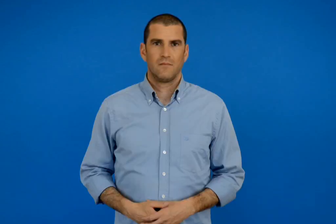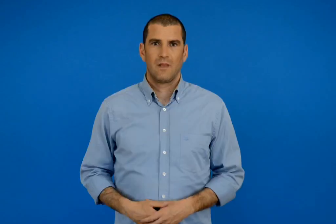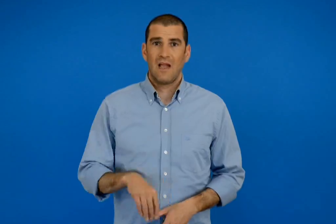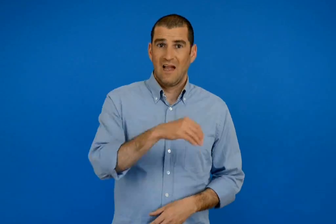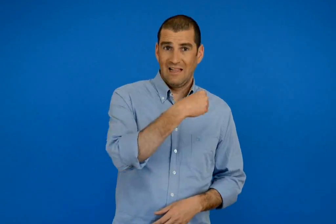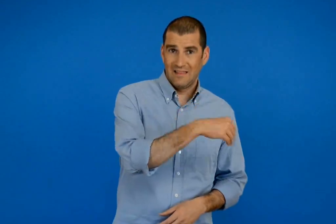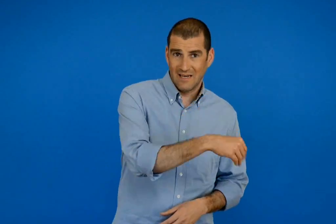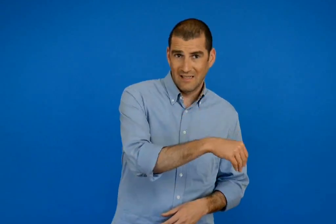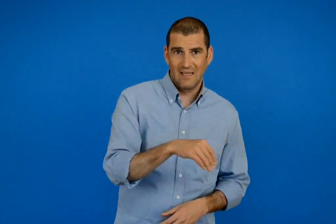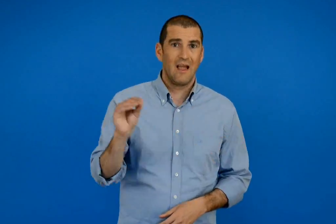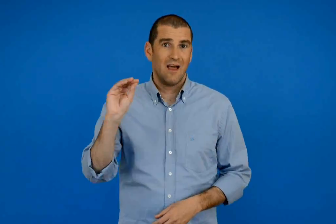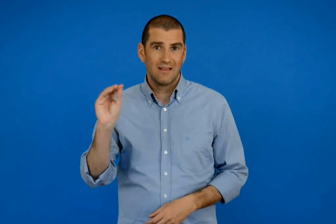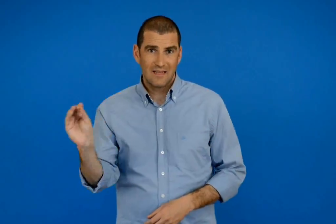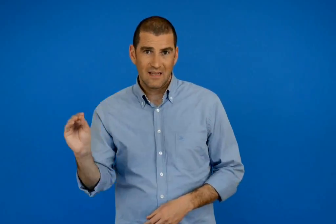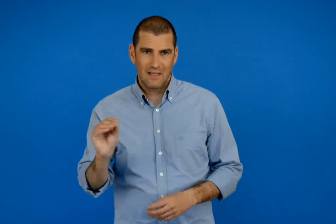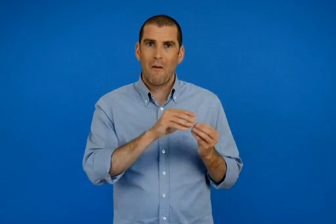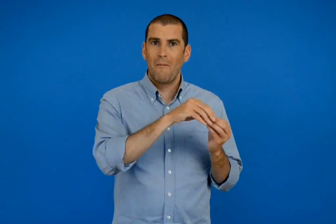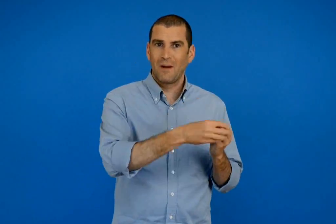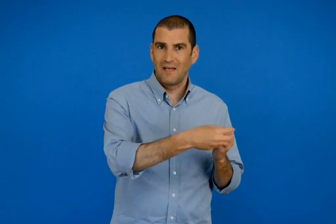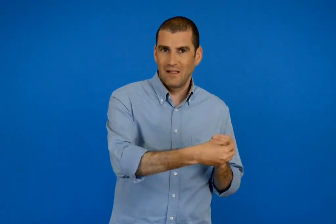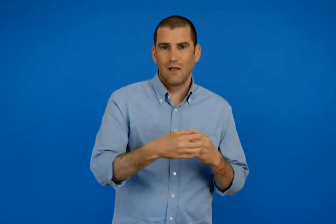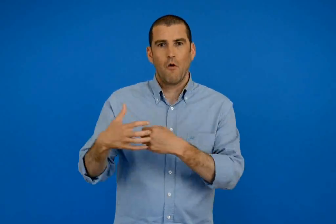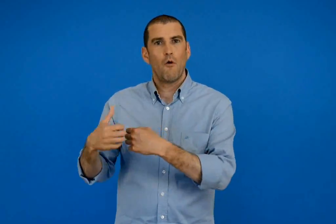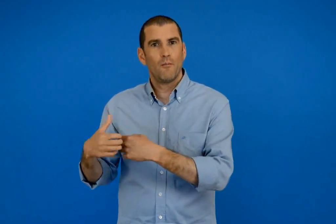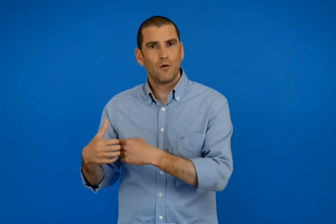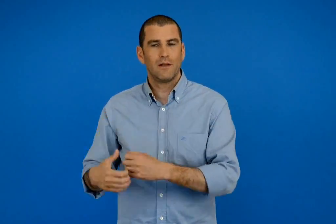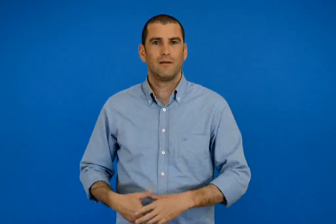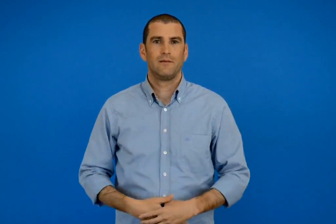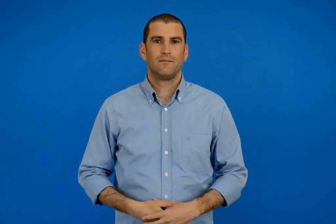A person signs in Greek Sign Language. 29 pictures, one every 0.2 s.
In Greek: για την τρίτη και τετάρτη μανταρινί πορτοκαλί
